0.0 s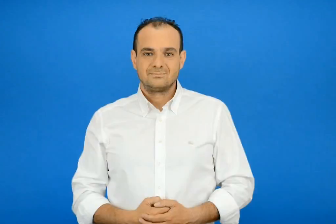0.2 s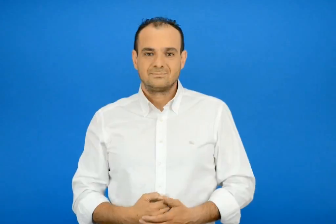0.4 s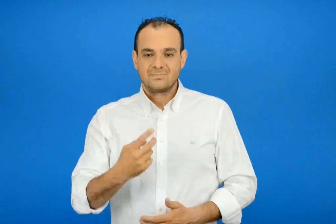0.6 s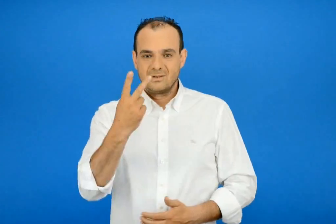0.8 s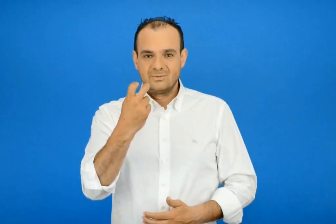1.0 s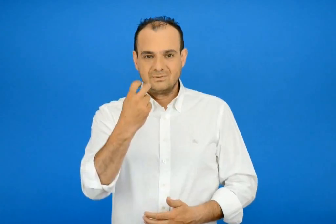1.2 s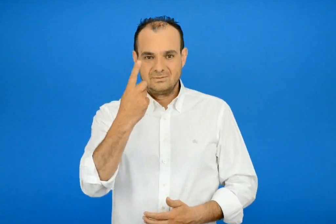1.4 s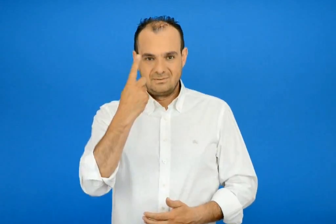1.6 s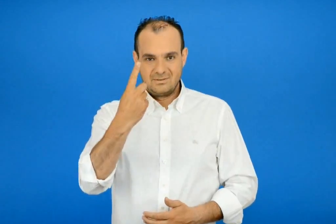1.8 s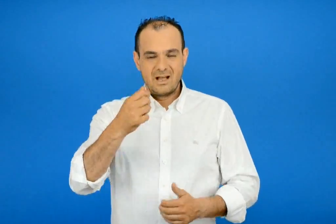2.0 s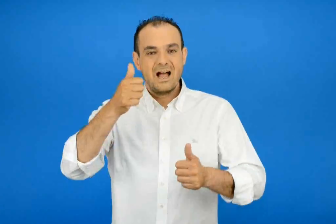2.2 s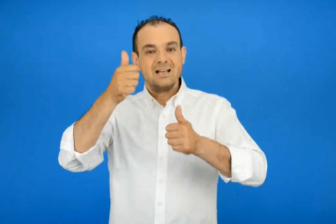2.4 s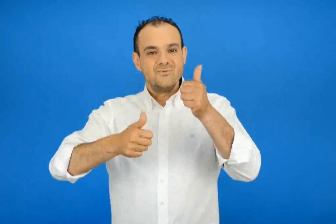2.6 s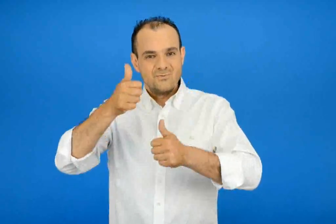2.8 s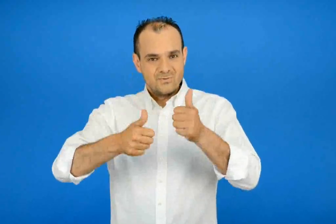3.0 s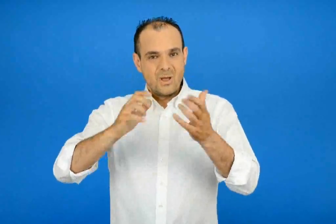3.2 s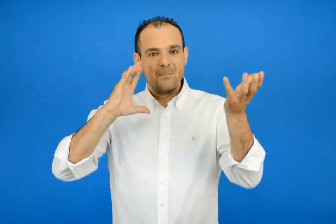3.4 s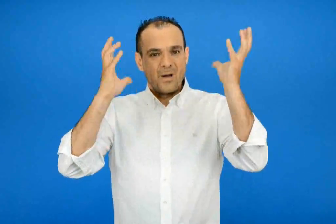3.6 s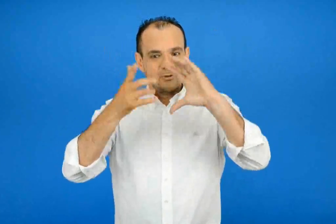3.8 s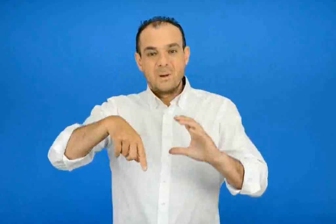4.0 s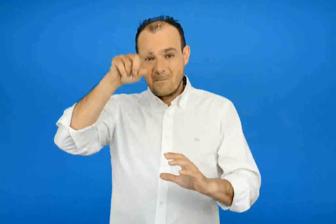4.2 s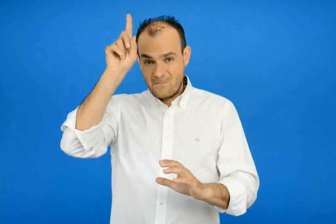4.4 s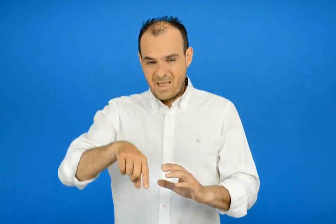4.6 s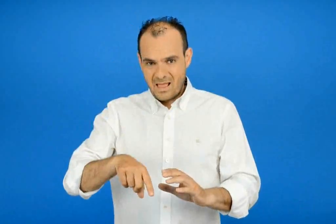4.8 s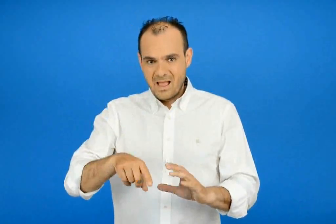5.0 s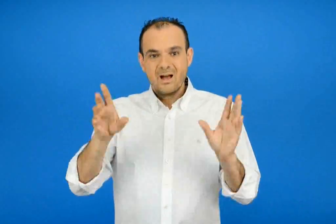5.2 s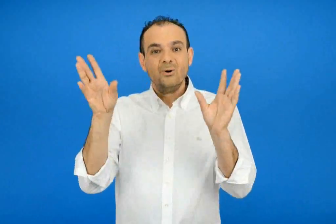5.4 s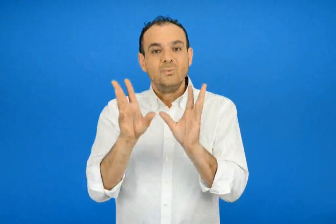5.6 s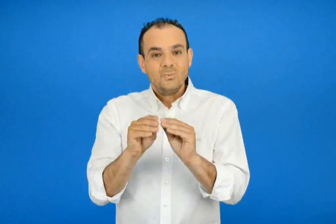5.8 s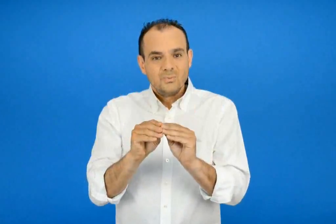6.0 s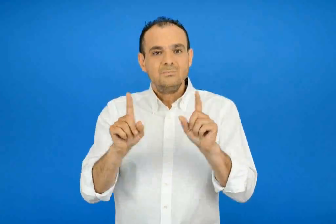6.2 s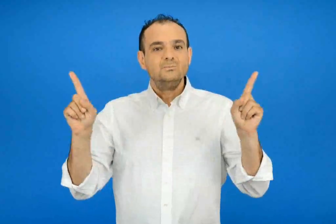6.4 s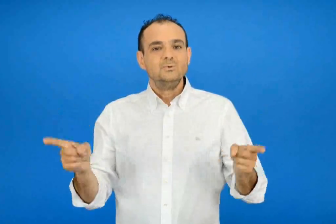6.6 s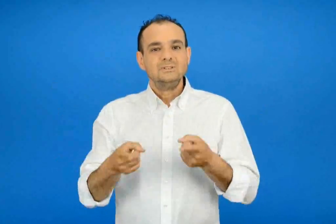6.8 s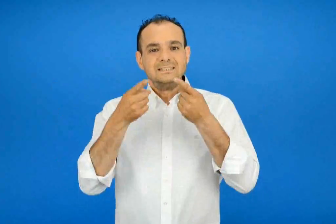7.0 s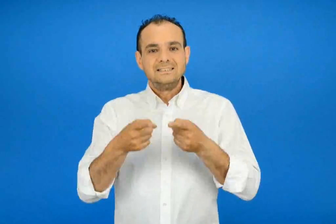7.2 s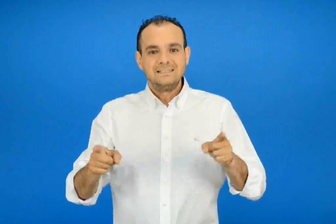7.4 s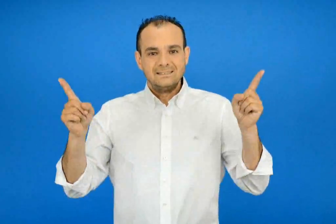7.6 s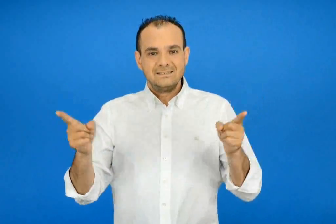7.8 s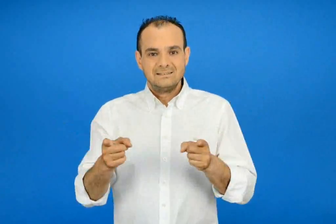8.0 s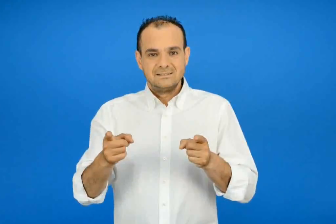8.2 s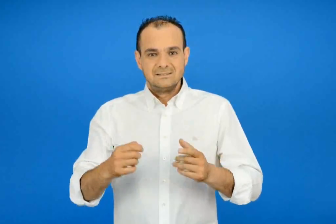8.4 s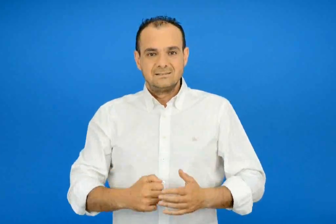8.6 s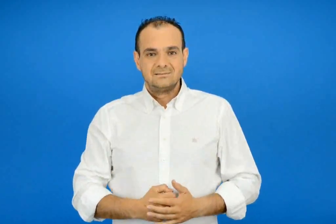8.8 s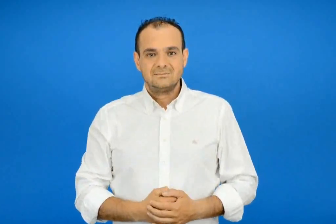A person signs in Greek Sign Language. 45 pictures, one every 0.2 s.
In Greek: 21/6 παγκόσμια ημέρα της μουσικής
